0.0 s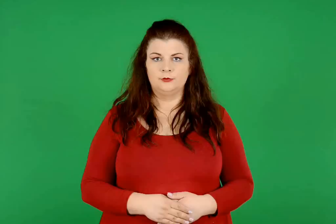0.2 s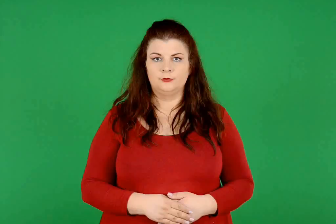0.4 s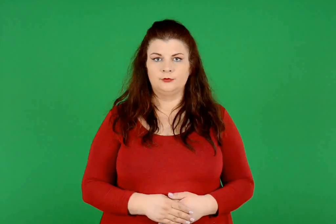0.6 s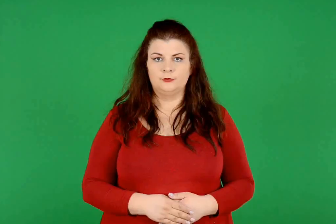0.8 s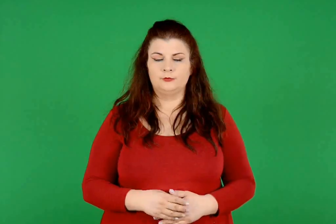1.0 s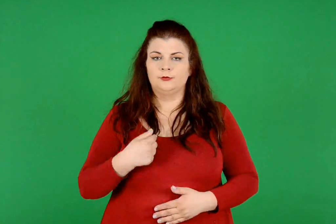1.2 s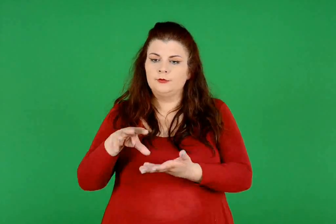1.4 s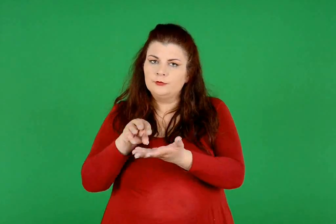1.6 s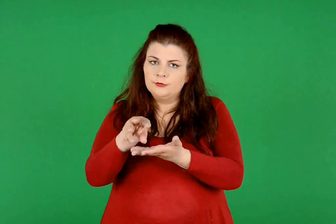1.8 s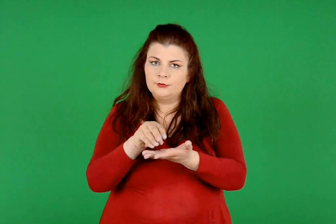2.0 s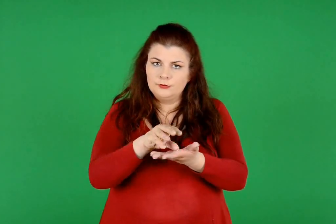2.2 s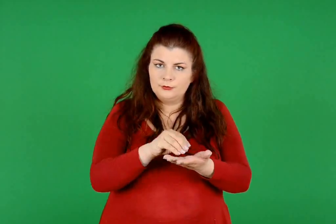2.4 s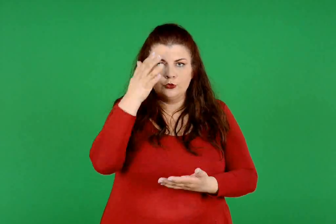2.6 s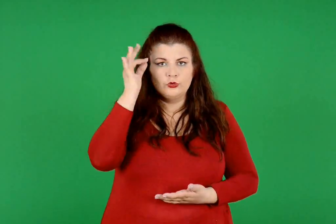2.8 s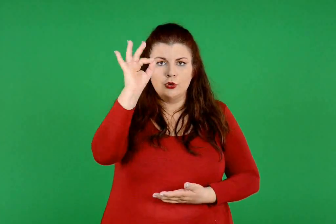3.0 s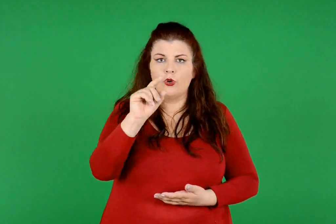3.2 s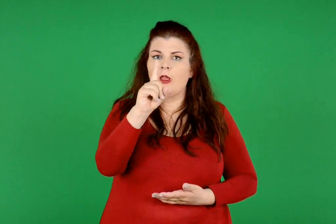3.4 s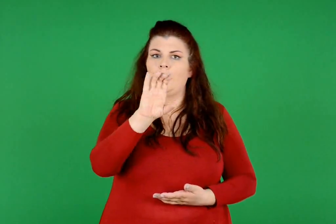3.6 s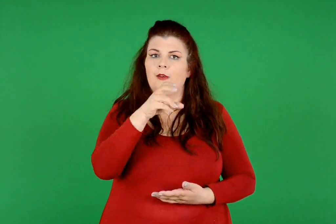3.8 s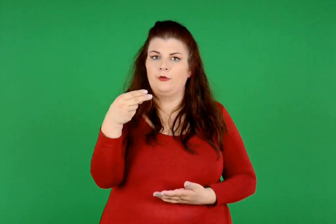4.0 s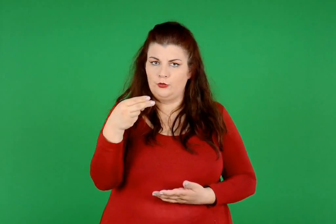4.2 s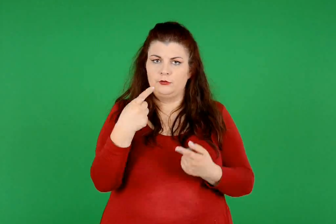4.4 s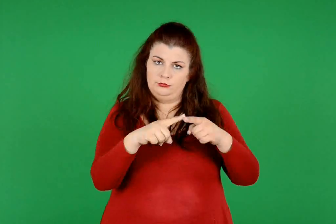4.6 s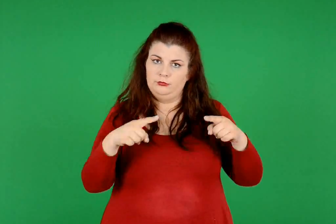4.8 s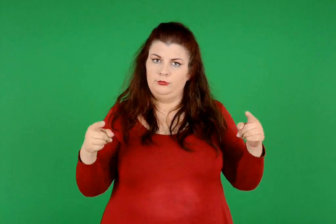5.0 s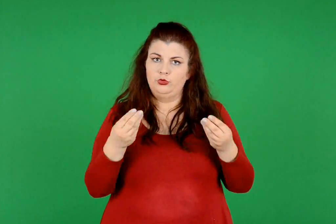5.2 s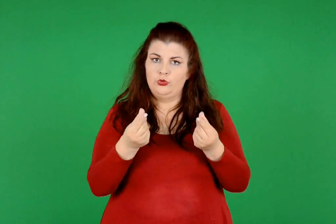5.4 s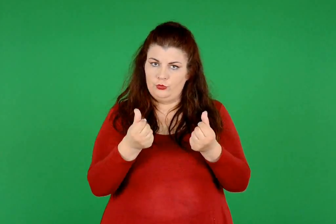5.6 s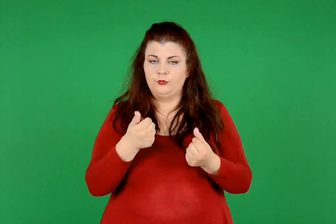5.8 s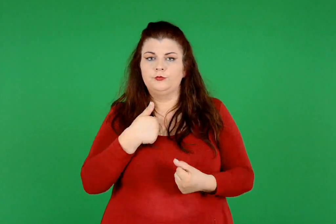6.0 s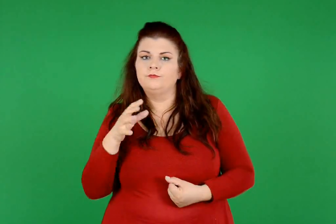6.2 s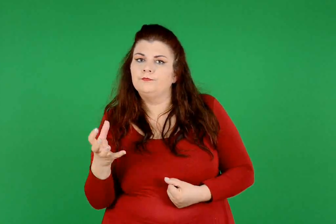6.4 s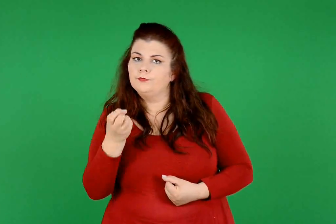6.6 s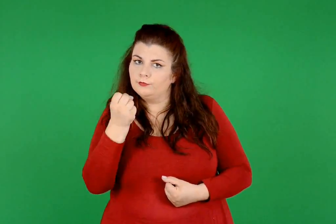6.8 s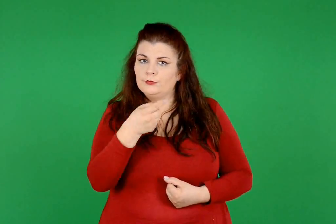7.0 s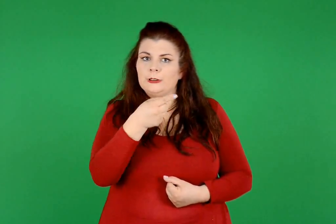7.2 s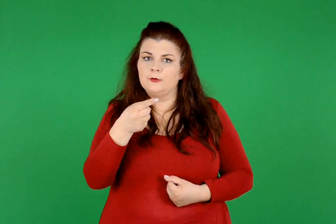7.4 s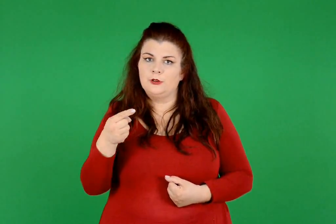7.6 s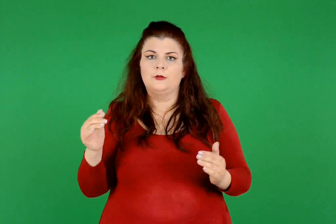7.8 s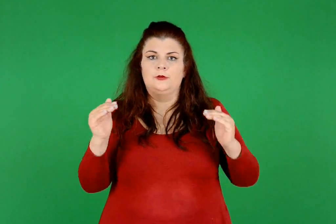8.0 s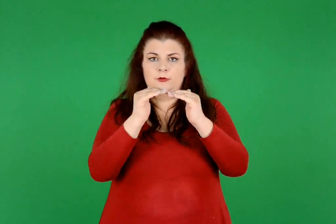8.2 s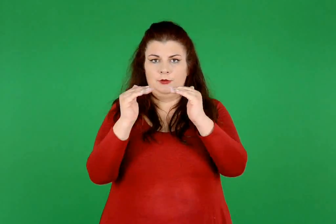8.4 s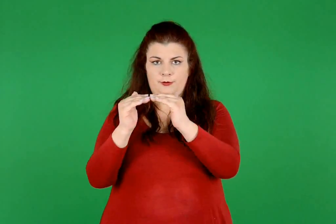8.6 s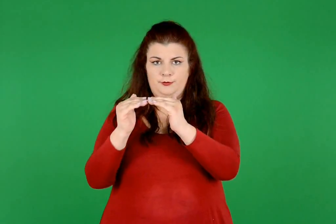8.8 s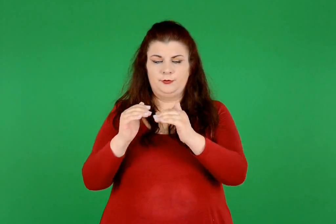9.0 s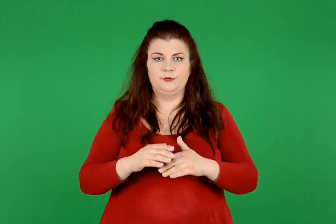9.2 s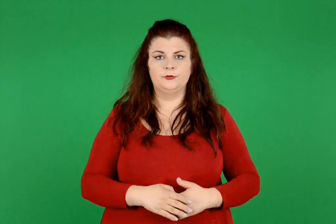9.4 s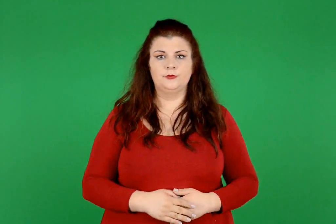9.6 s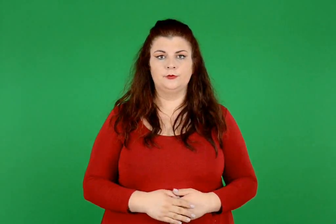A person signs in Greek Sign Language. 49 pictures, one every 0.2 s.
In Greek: σχηματίζω ένα ευρώ με διαφορετικούς τρόπους και βρίσκω ισοδύναμα κλάσματα
